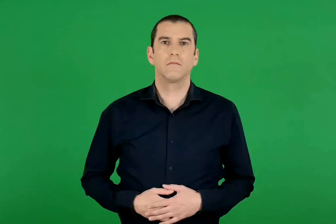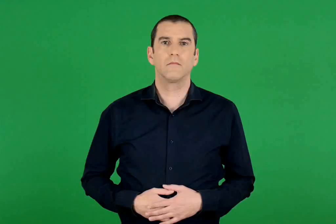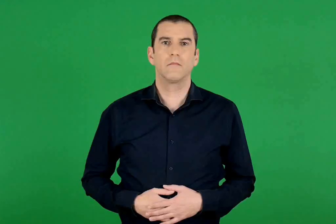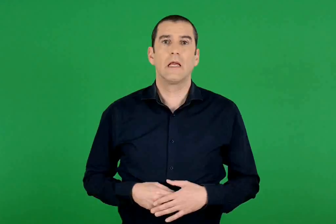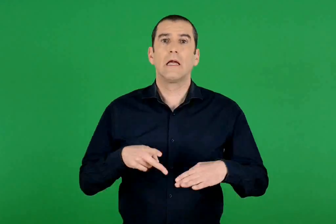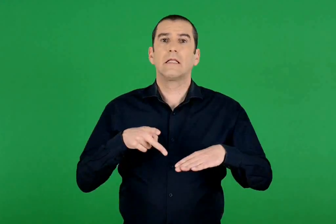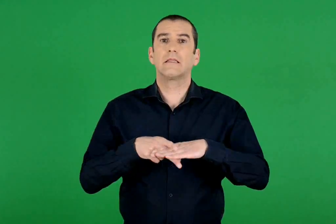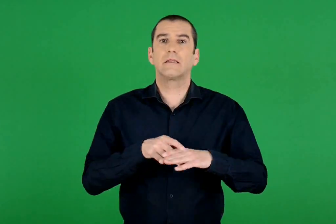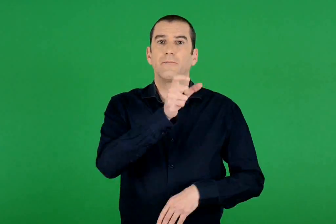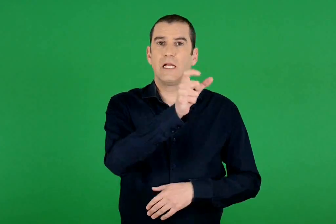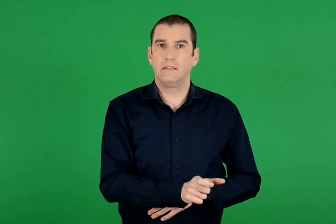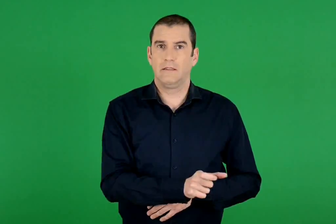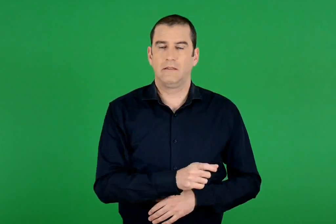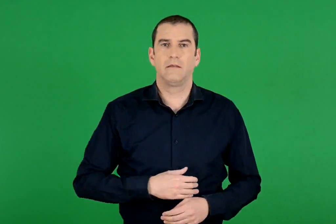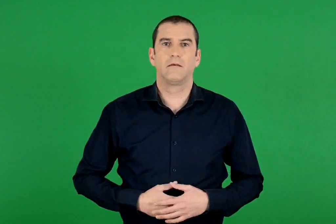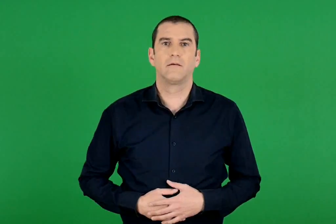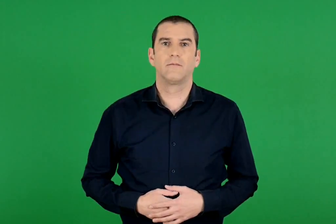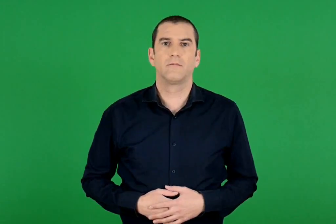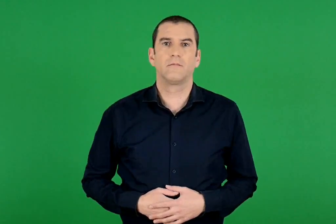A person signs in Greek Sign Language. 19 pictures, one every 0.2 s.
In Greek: ταμίας
